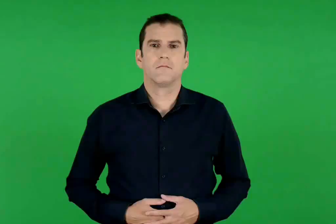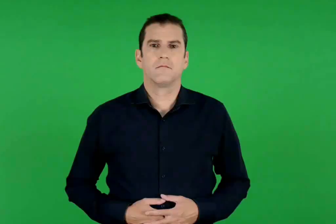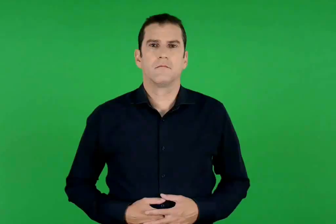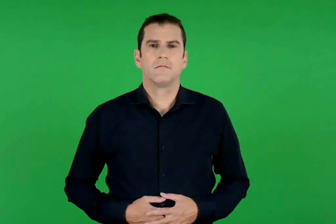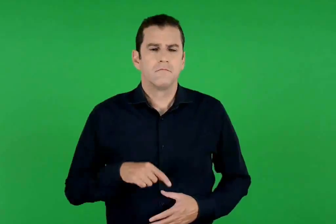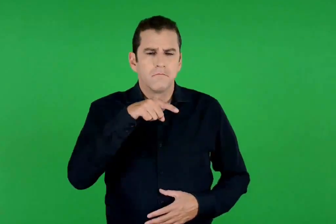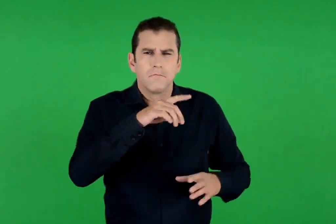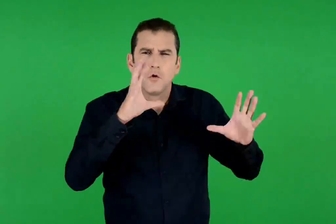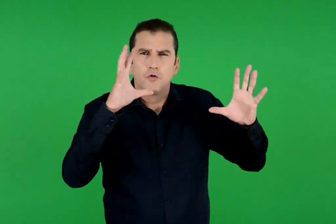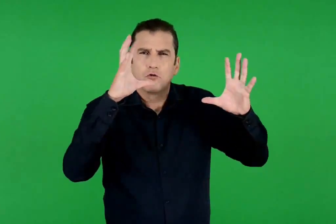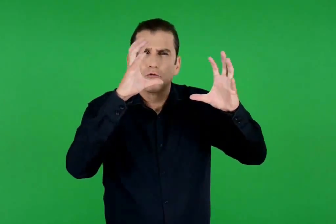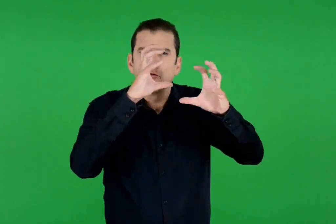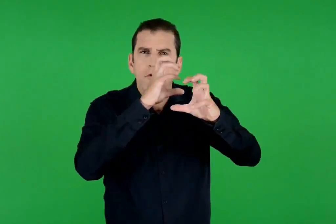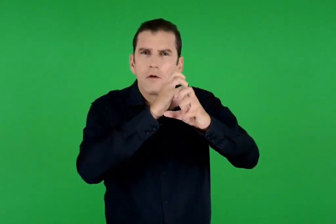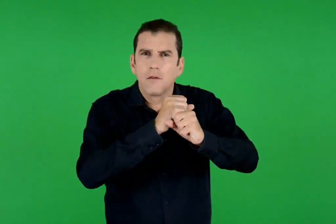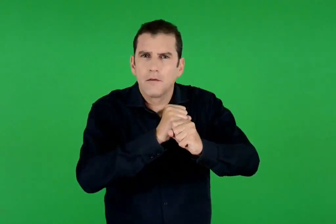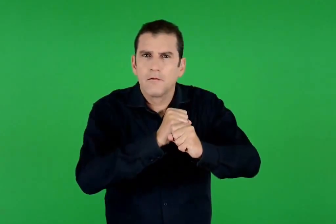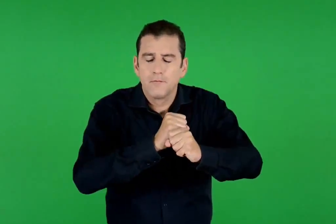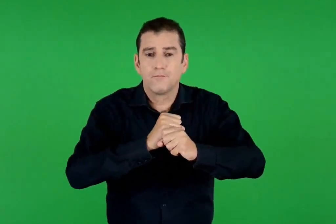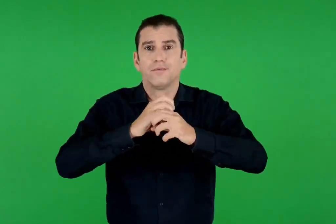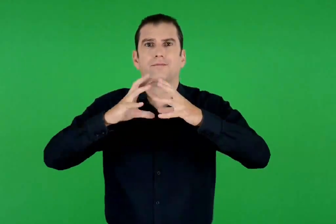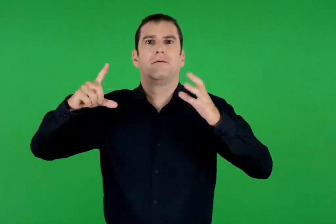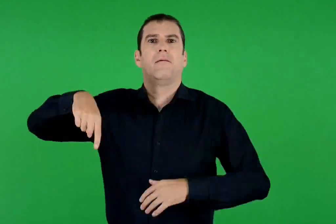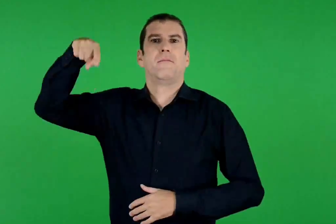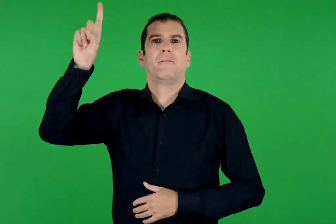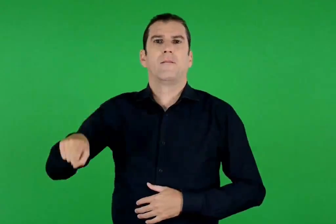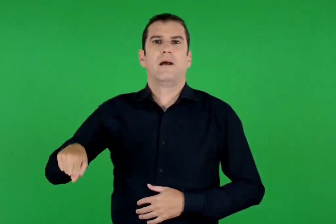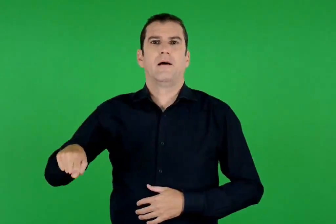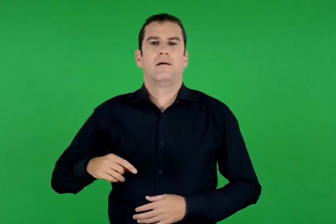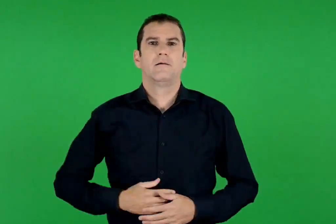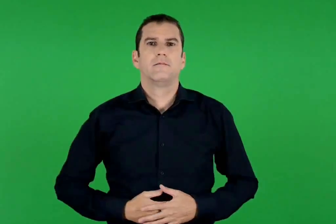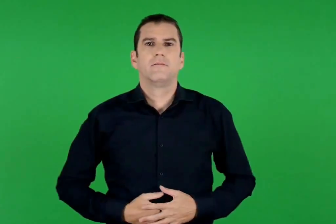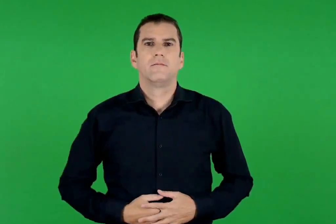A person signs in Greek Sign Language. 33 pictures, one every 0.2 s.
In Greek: το σκοτάδι τη μέρα γεννά
